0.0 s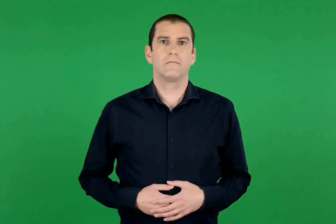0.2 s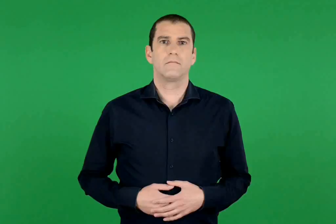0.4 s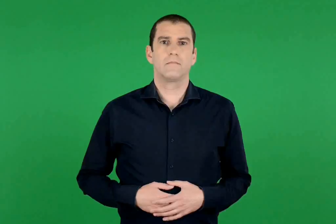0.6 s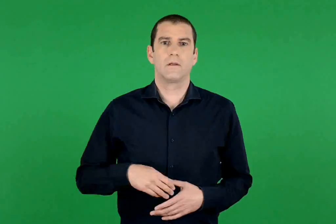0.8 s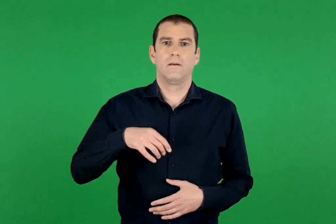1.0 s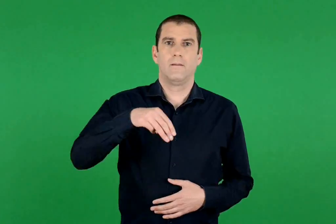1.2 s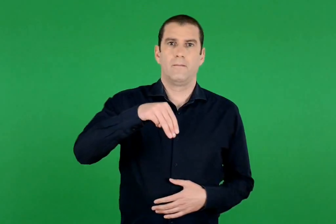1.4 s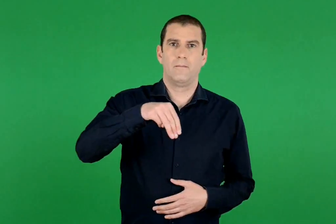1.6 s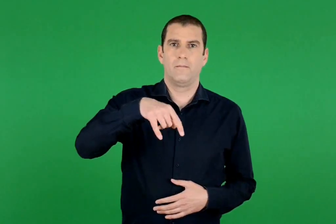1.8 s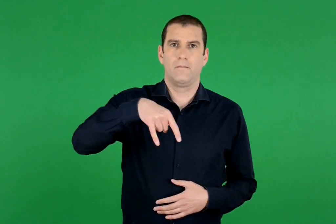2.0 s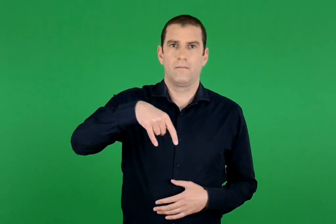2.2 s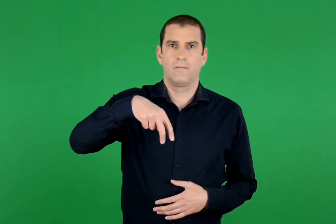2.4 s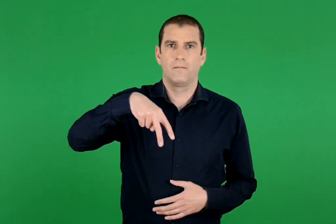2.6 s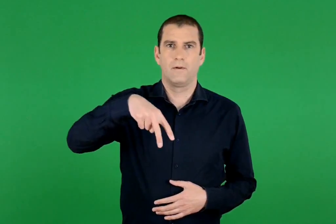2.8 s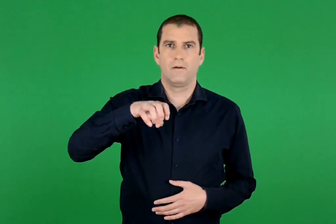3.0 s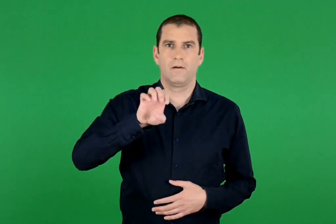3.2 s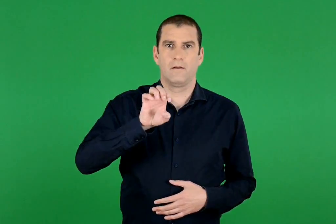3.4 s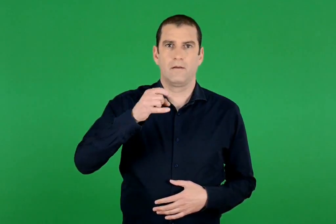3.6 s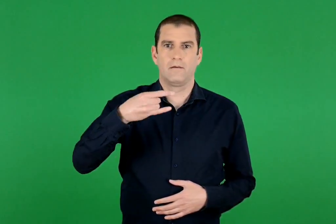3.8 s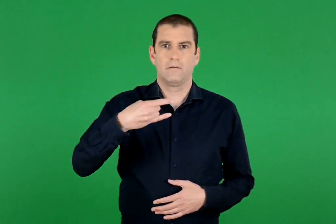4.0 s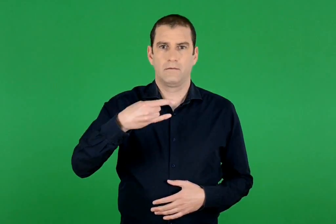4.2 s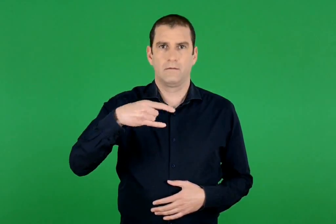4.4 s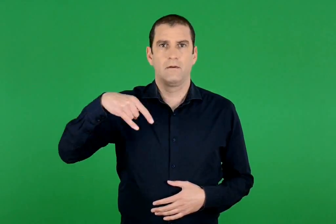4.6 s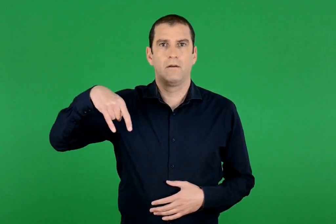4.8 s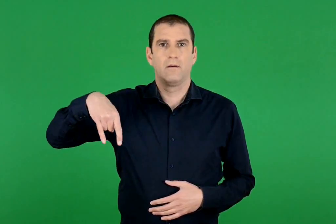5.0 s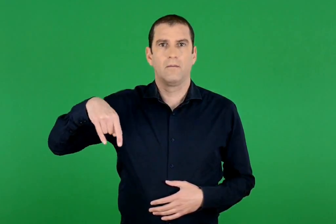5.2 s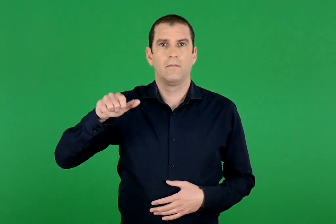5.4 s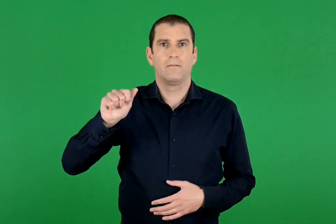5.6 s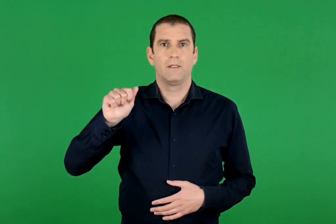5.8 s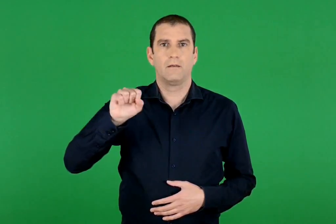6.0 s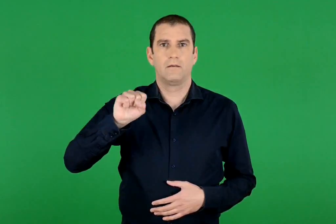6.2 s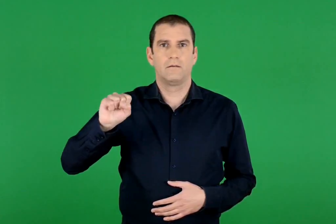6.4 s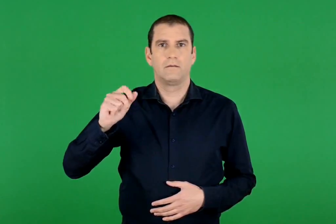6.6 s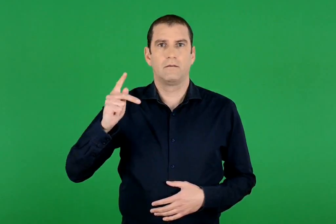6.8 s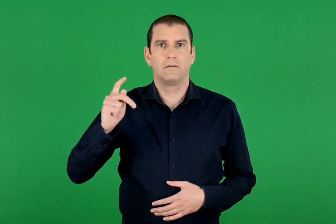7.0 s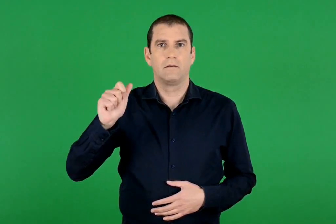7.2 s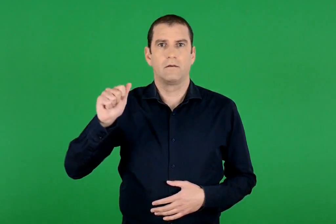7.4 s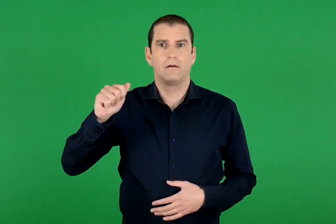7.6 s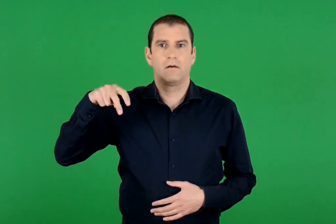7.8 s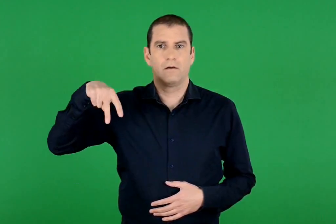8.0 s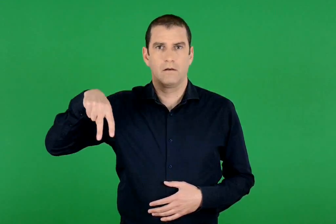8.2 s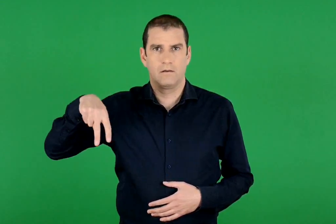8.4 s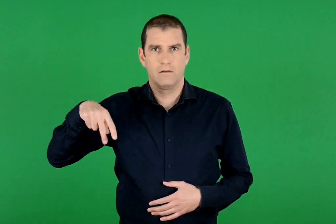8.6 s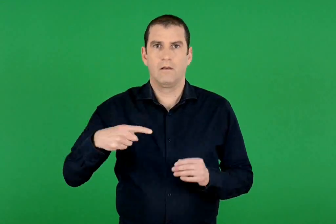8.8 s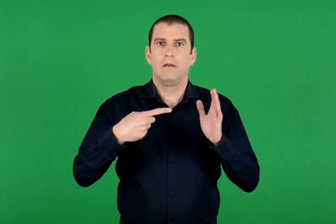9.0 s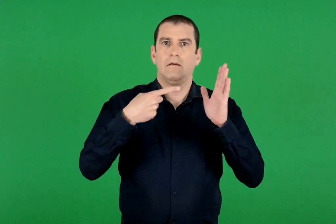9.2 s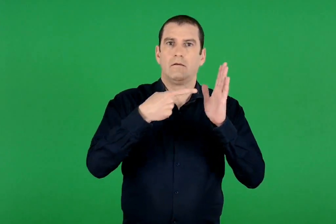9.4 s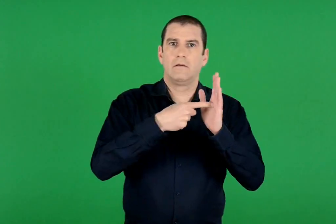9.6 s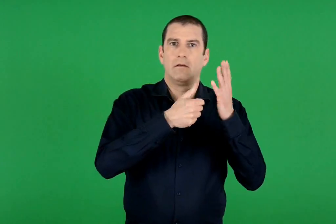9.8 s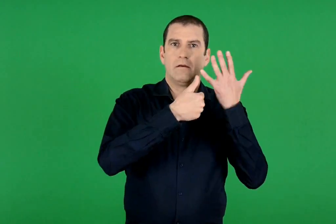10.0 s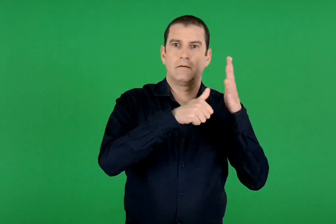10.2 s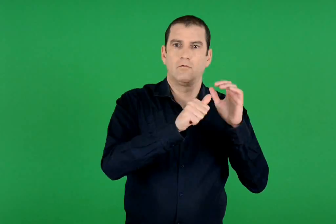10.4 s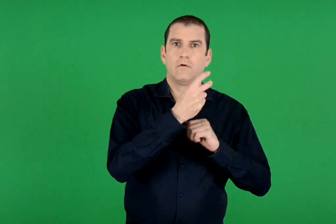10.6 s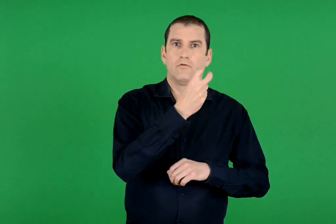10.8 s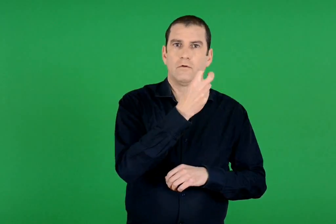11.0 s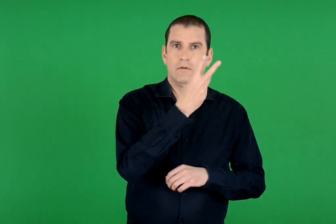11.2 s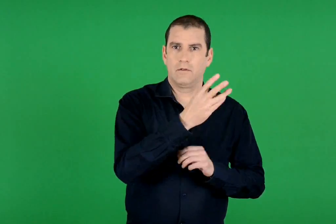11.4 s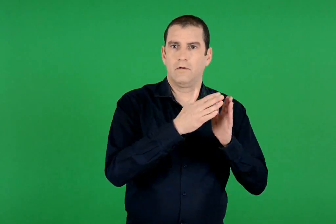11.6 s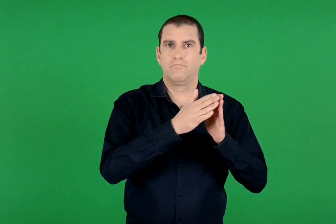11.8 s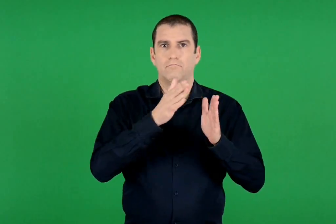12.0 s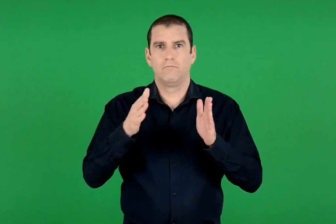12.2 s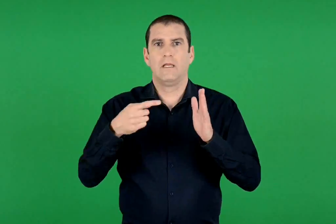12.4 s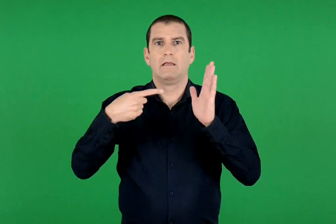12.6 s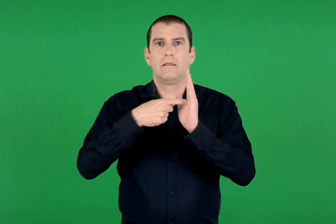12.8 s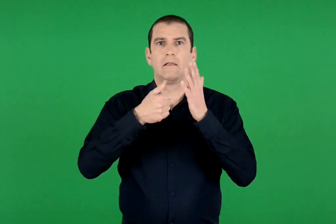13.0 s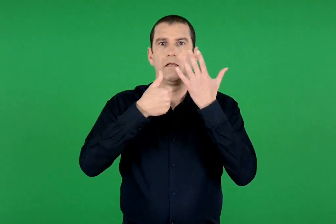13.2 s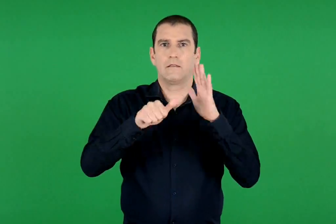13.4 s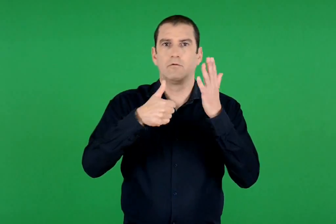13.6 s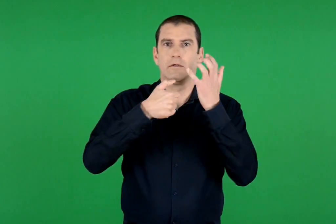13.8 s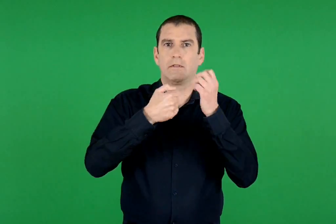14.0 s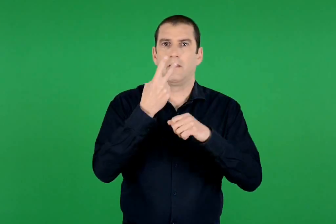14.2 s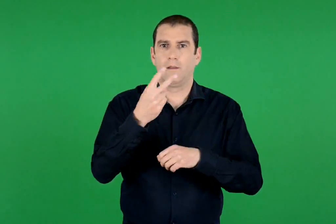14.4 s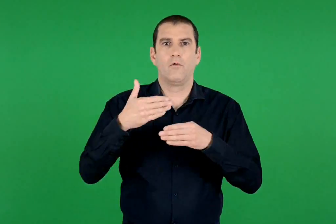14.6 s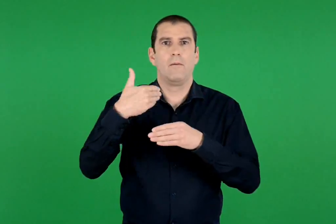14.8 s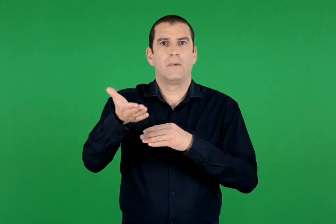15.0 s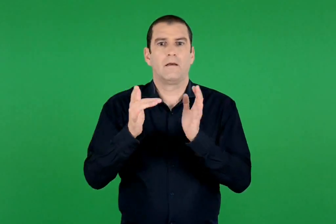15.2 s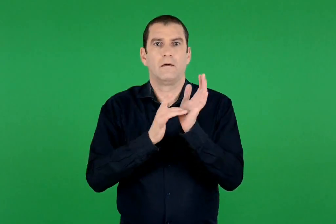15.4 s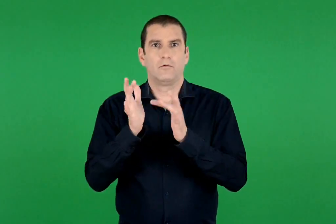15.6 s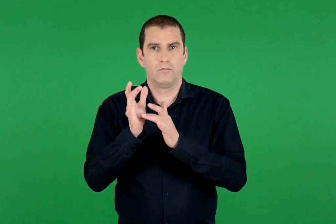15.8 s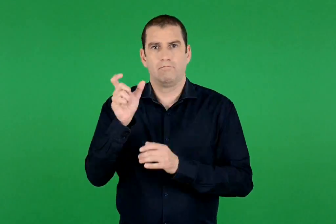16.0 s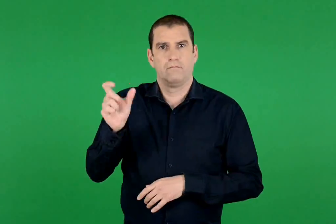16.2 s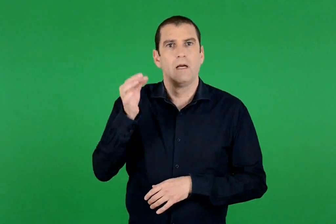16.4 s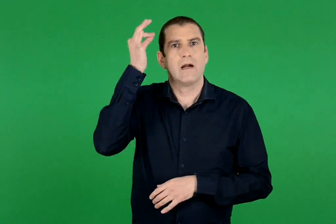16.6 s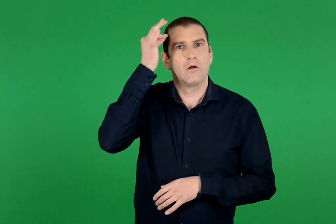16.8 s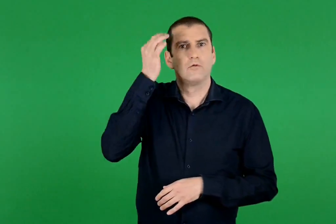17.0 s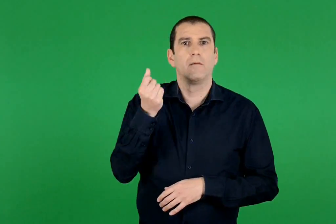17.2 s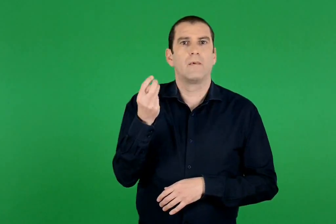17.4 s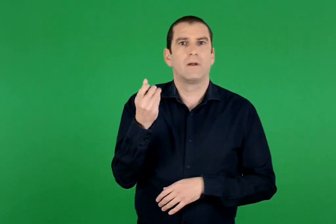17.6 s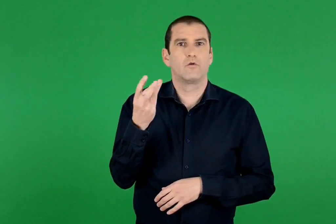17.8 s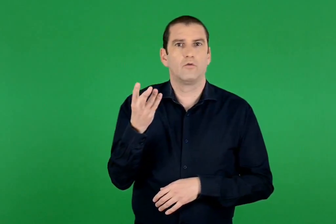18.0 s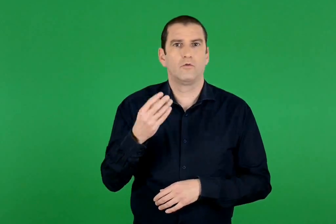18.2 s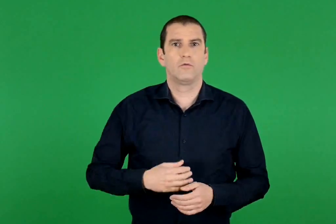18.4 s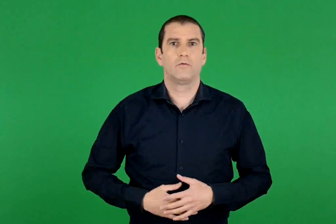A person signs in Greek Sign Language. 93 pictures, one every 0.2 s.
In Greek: μπλεζ πασκάλ 1623 - 1662 μ.χ. , γάλλος μαθηματικός
